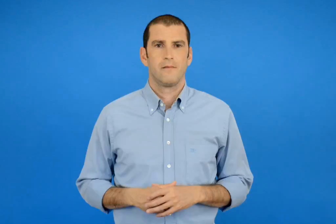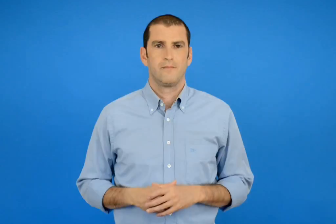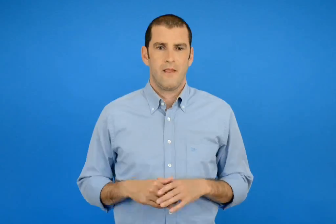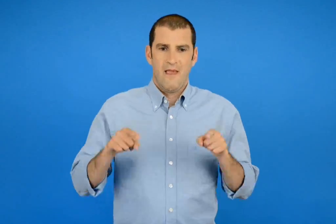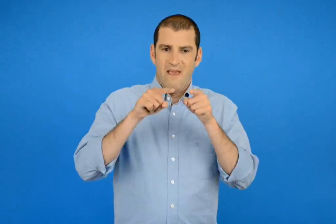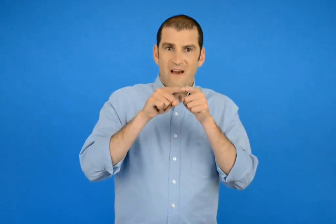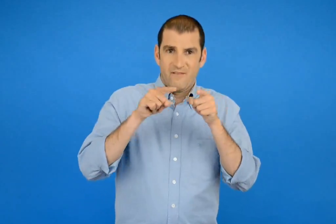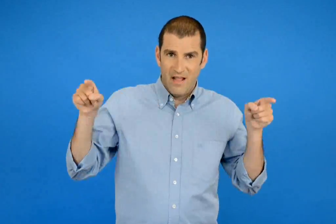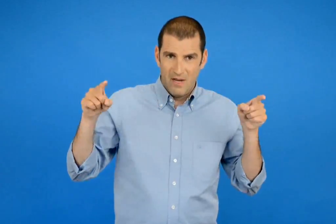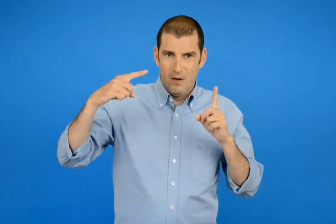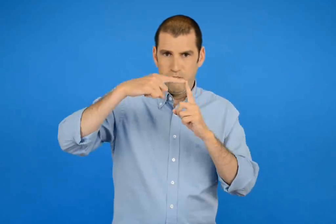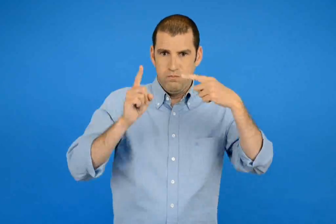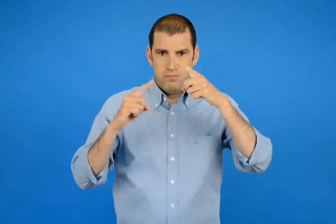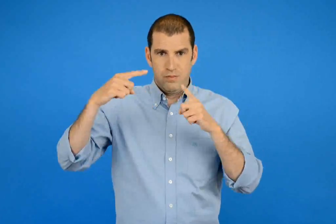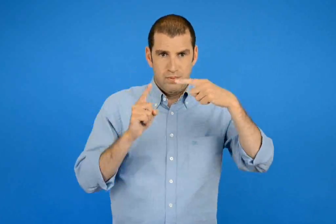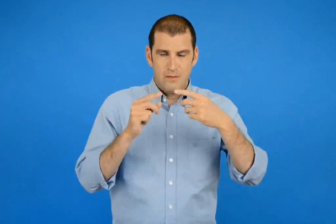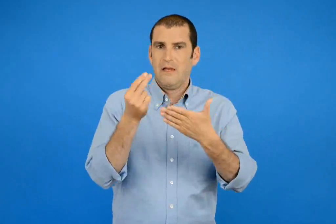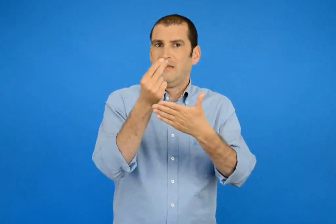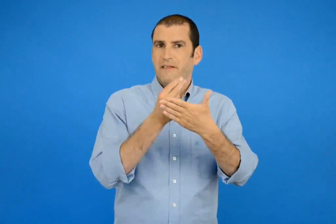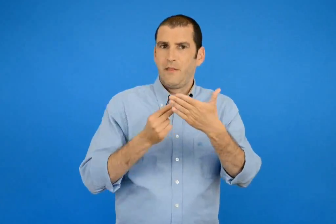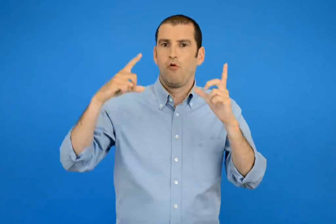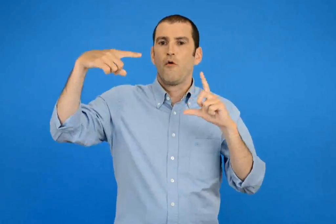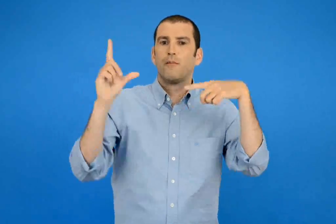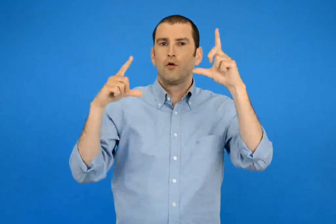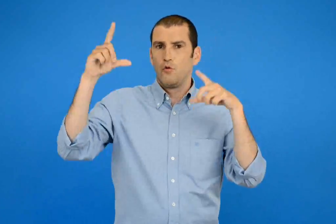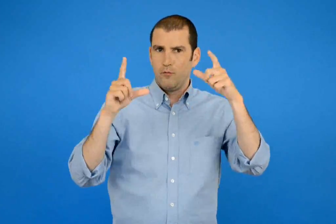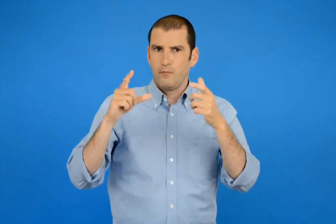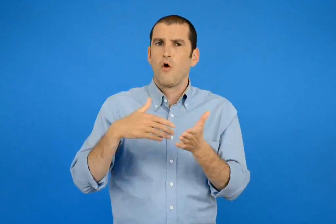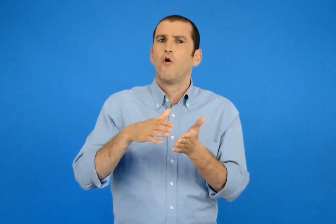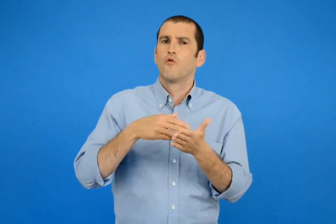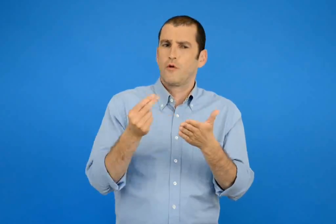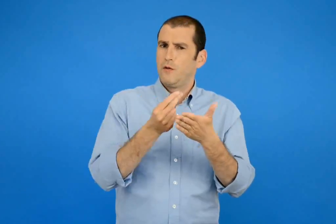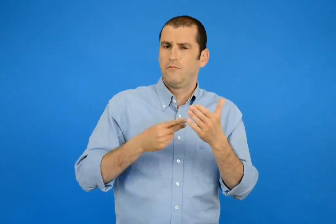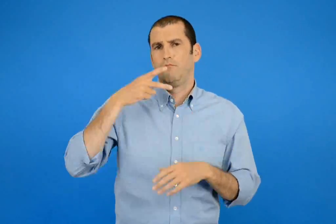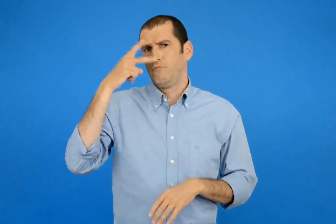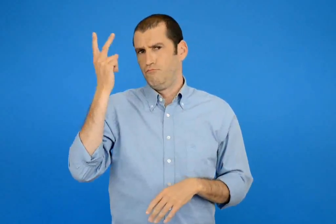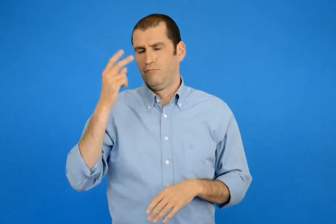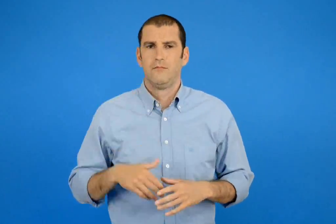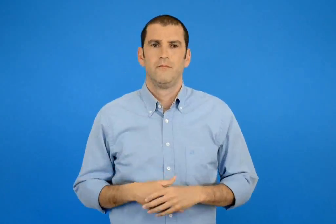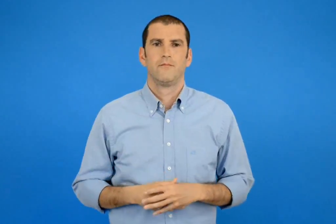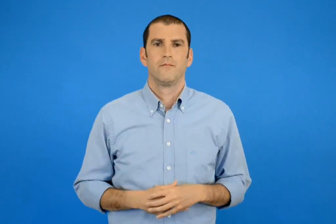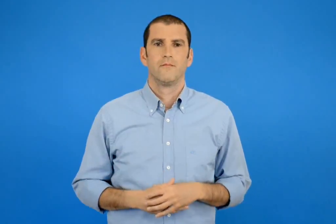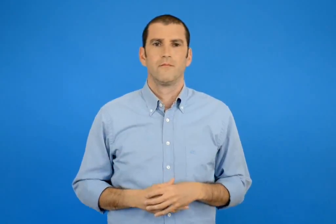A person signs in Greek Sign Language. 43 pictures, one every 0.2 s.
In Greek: ενώνω τα ευθύγραμμα τμήματα και σχεδιάζω ένα πολύγωνο το χρωματίζω όπως θέλω
